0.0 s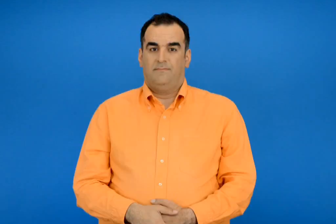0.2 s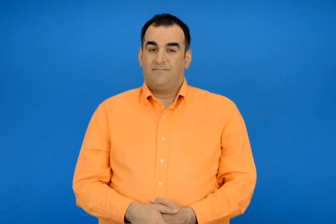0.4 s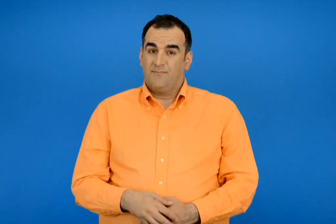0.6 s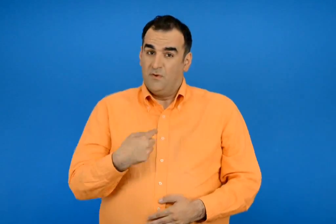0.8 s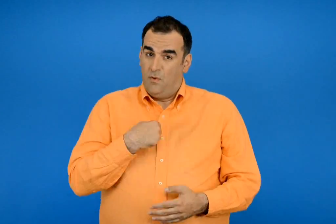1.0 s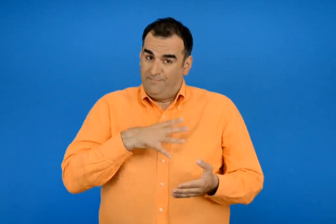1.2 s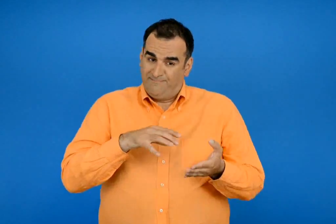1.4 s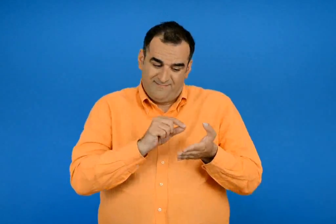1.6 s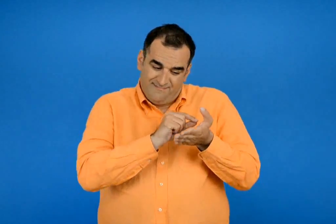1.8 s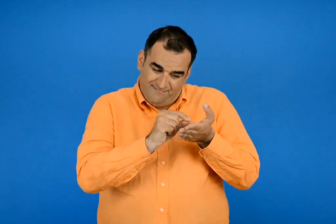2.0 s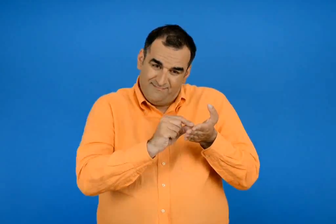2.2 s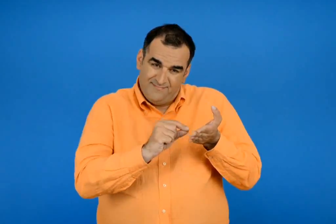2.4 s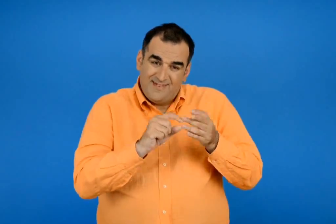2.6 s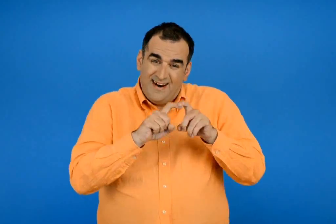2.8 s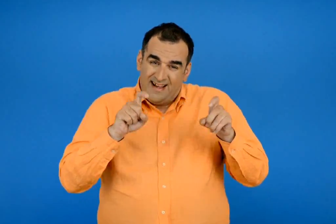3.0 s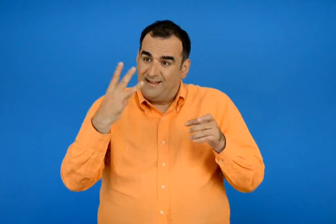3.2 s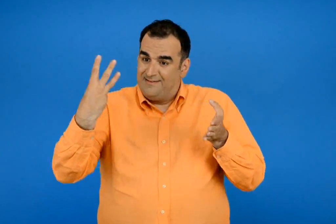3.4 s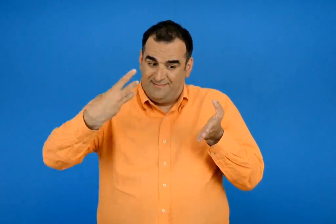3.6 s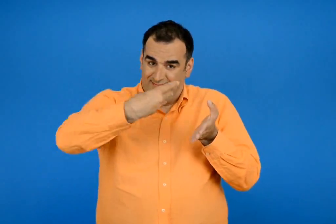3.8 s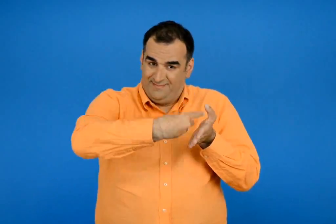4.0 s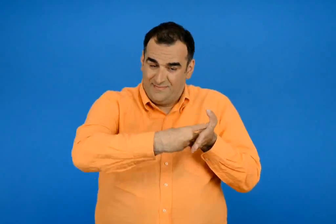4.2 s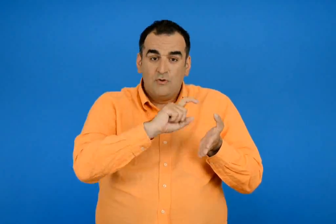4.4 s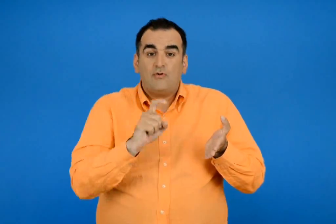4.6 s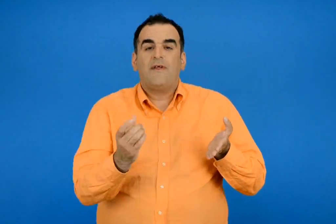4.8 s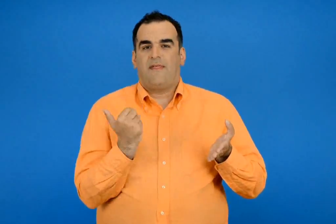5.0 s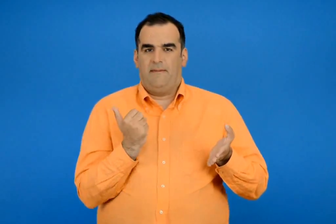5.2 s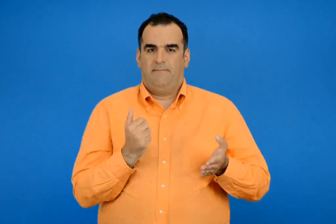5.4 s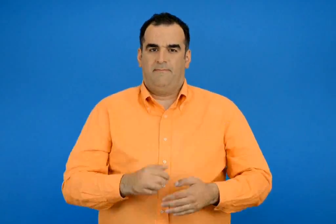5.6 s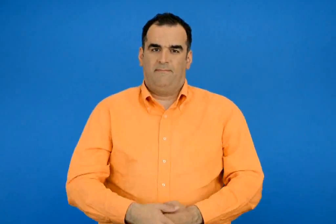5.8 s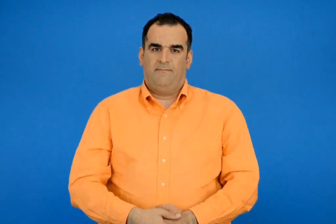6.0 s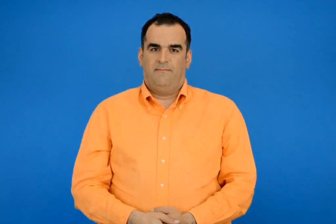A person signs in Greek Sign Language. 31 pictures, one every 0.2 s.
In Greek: κι εγώ θέλω να γράψω τρία υλικά που δεν έχουν ζωή
